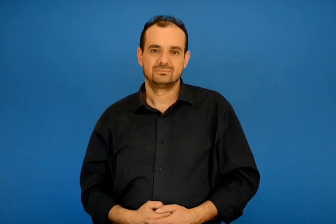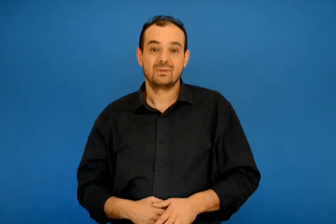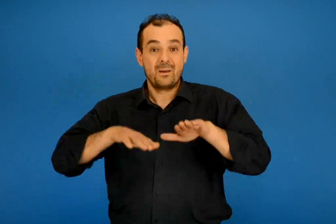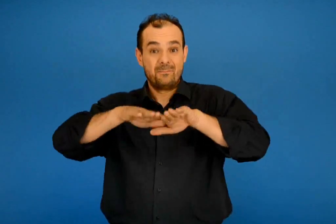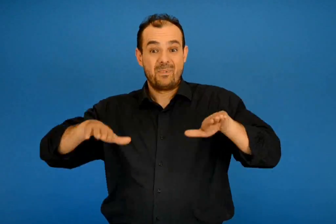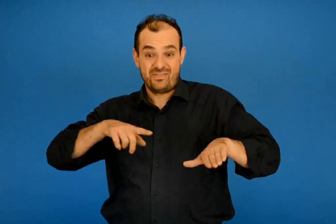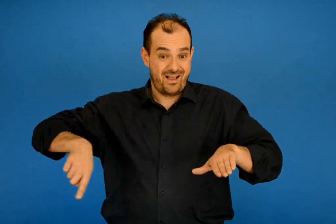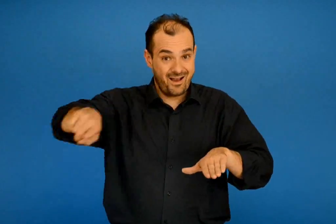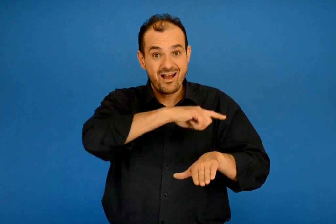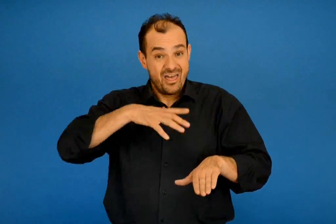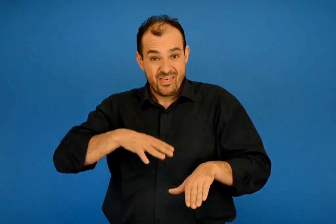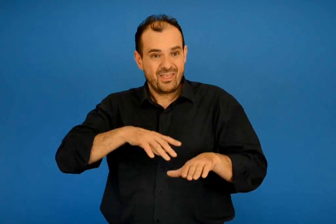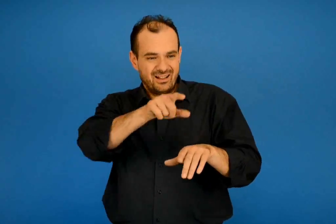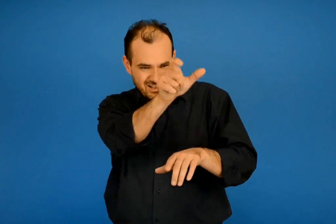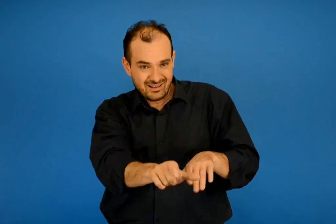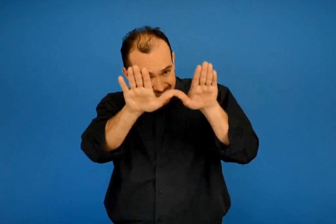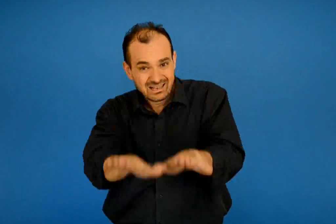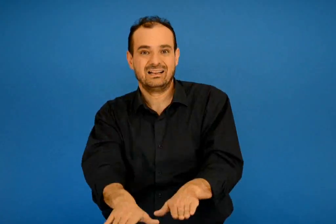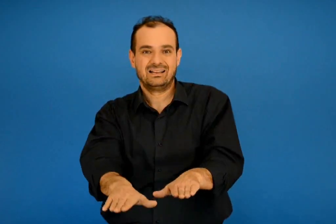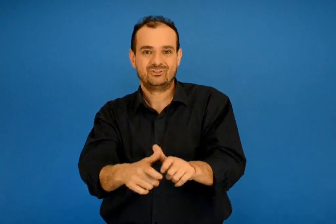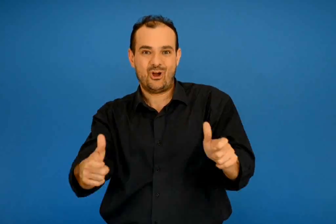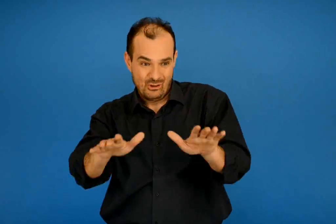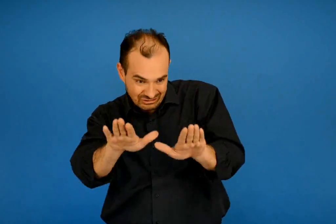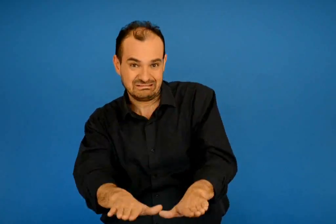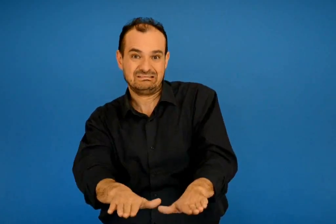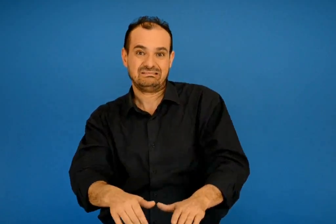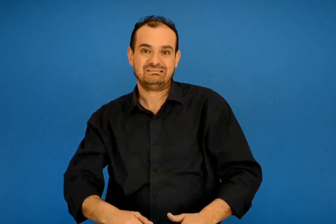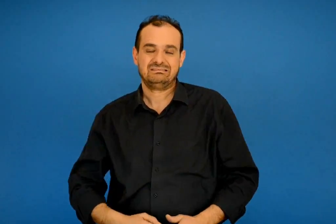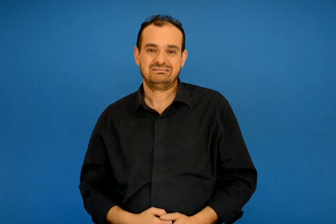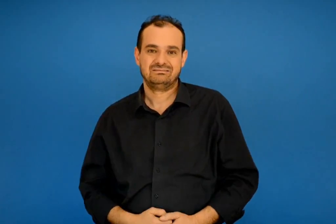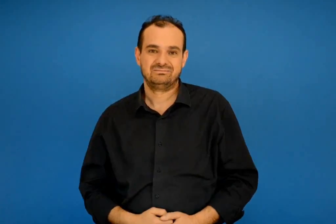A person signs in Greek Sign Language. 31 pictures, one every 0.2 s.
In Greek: τα παιδιά θέλησαν να το κρατήσουν στο σχολείο τους
